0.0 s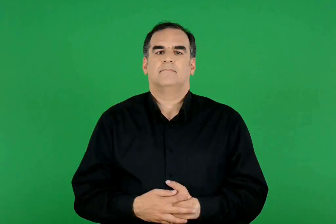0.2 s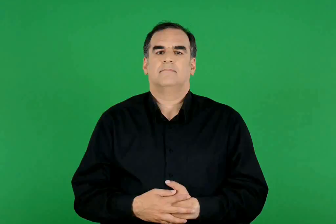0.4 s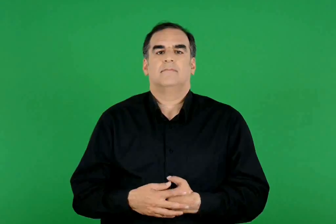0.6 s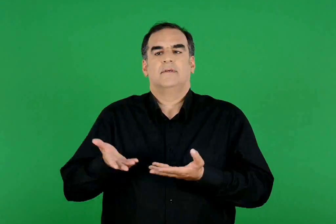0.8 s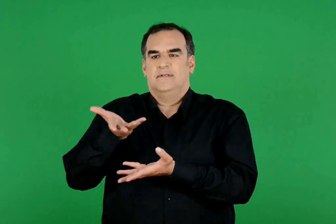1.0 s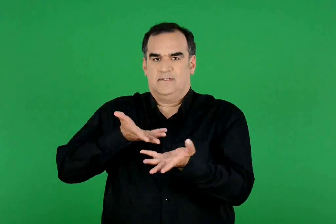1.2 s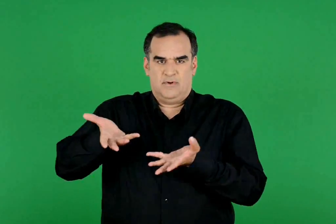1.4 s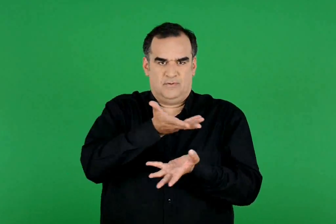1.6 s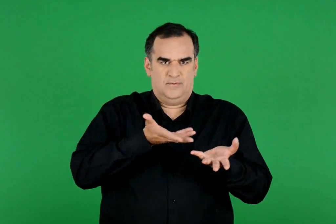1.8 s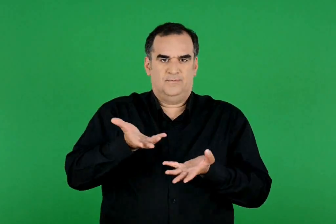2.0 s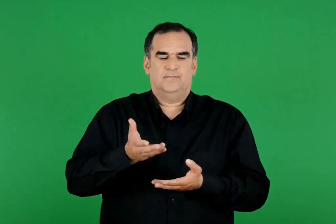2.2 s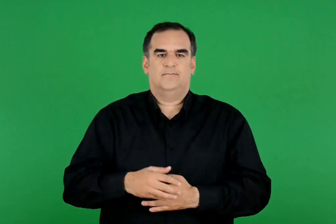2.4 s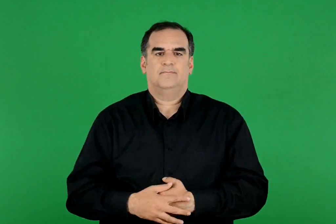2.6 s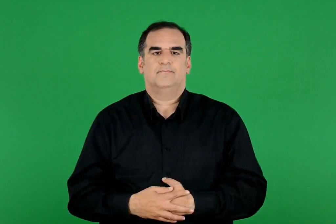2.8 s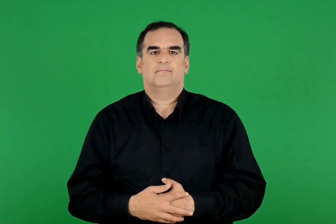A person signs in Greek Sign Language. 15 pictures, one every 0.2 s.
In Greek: συμπόσια
